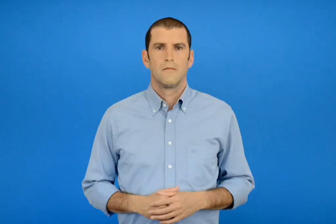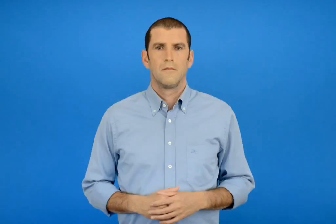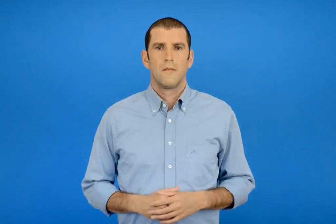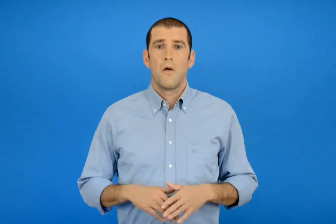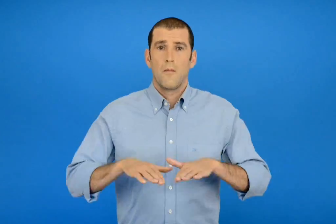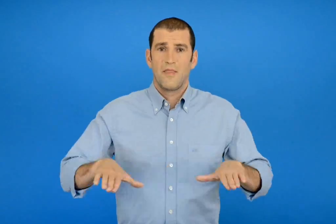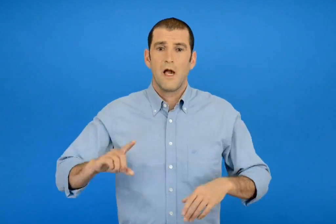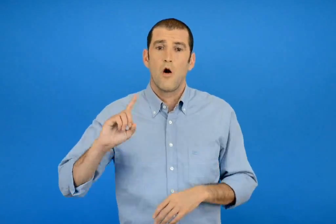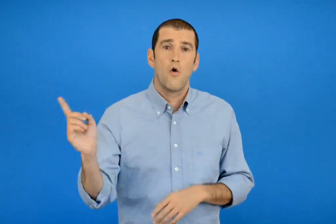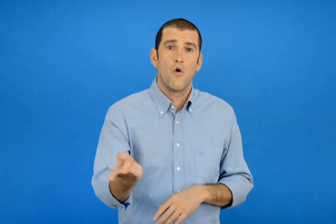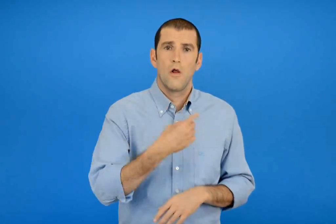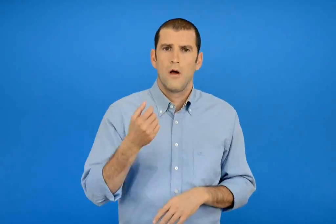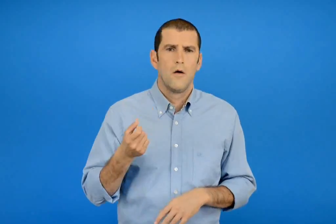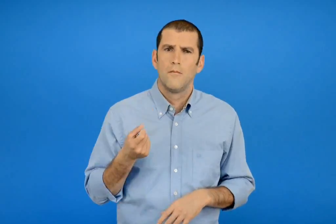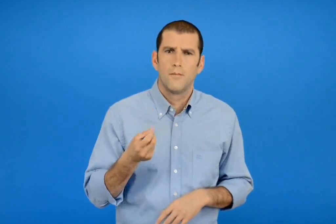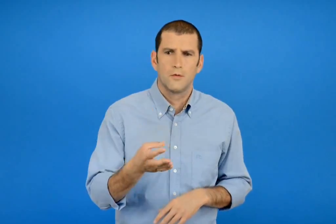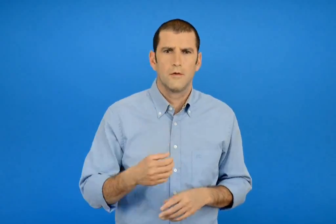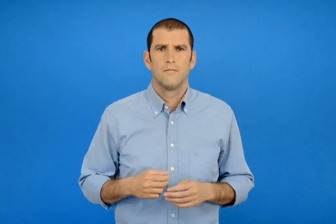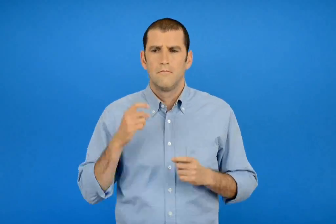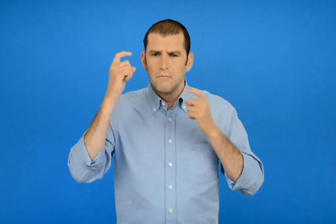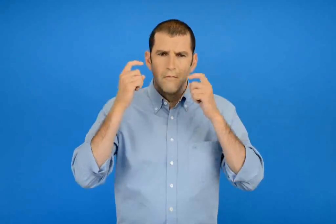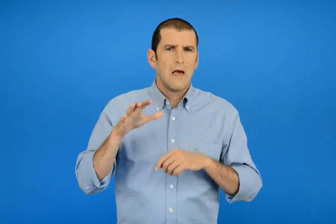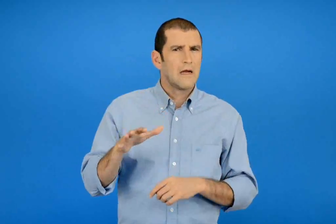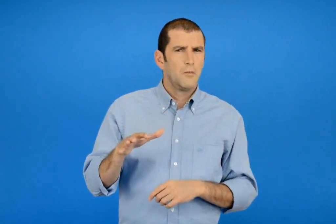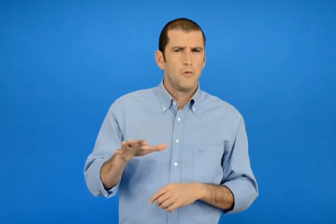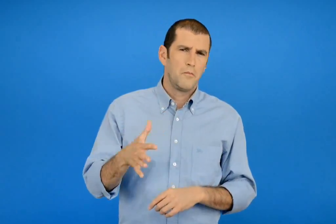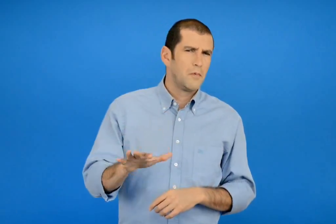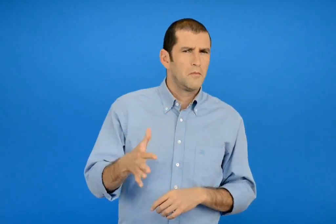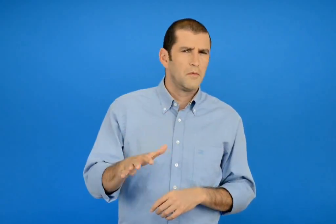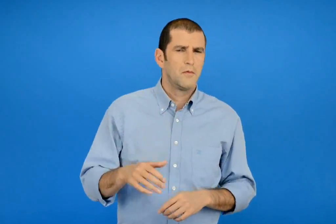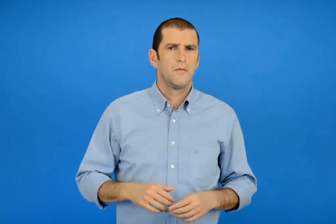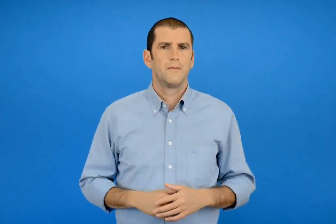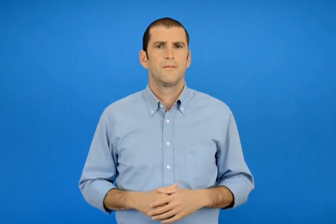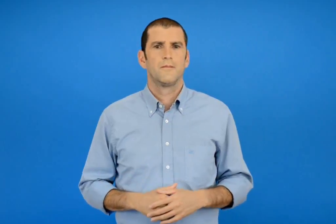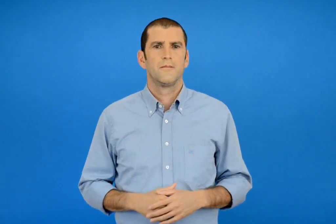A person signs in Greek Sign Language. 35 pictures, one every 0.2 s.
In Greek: πόσα είναι όλα τα παιδιά ; εκτιμώ περίπου
